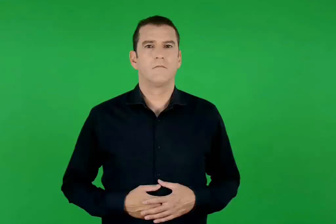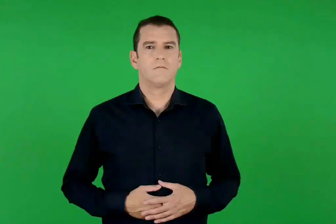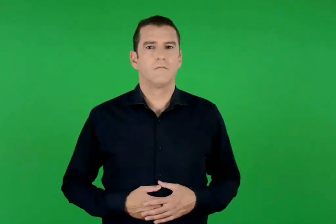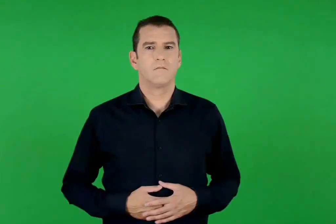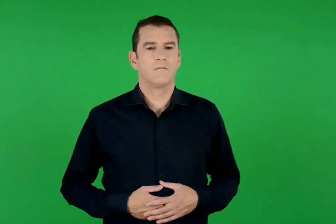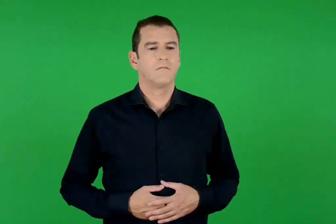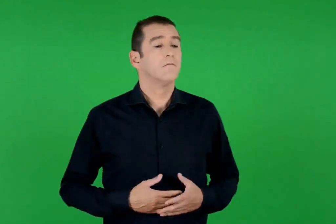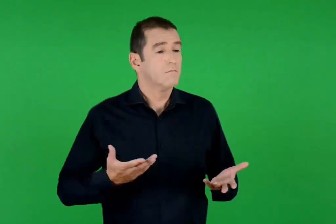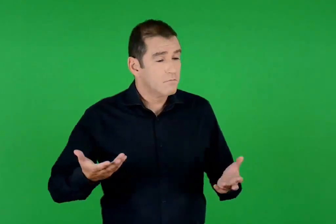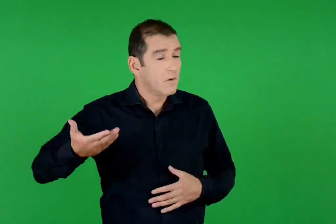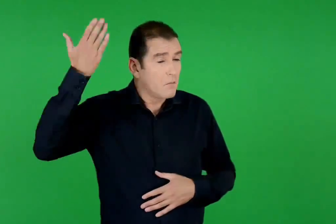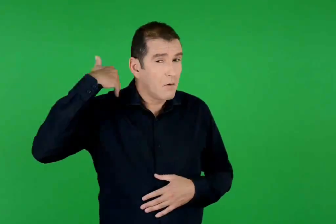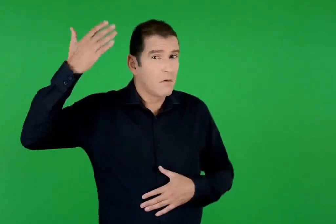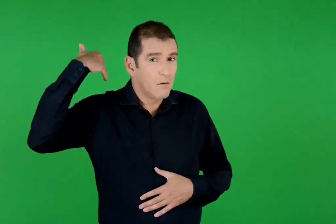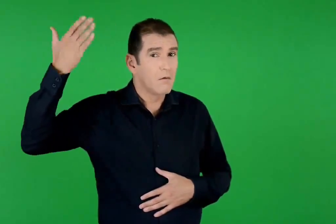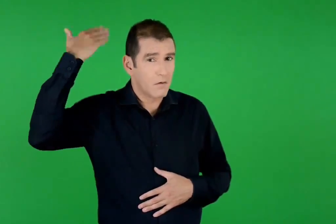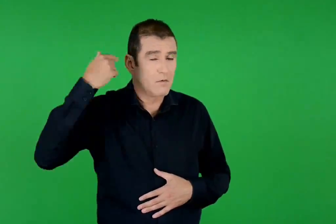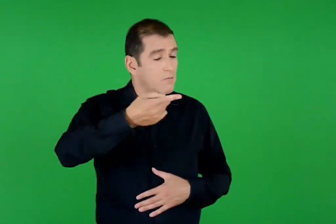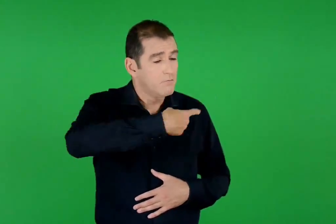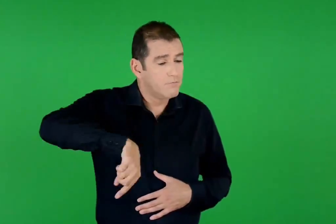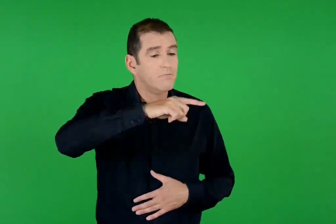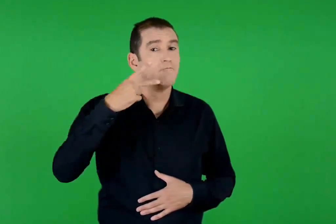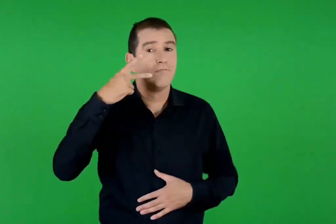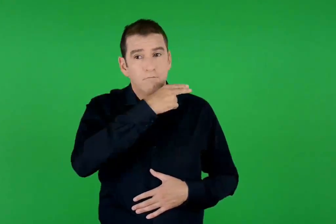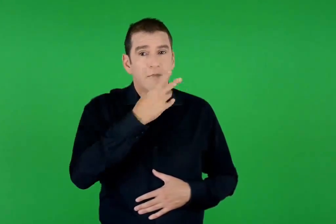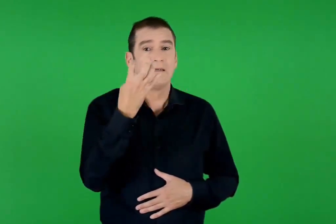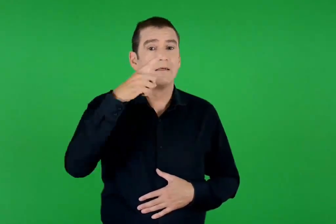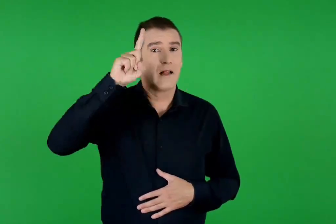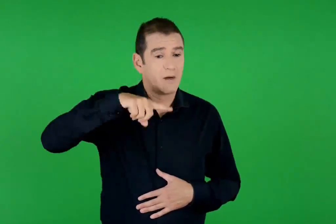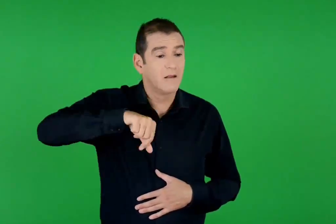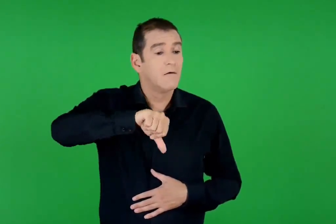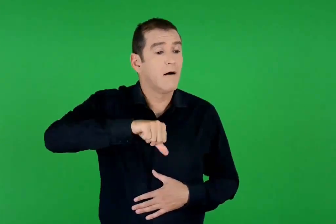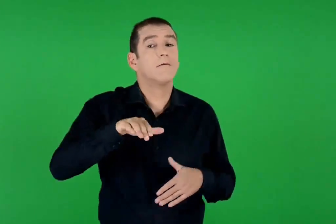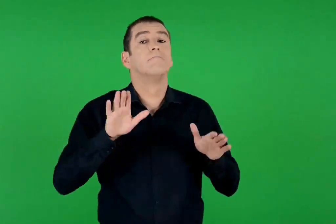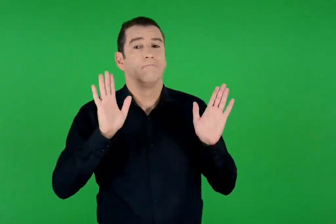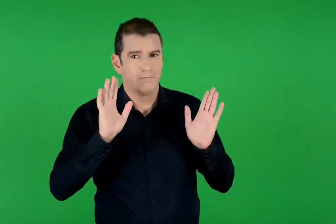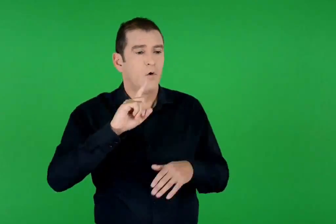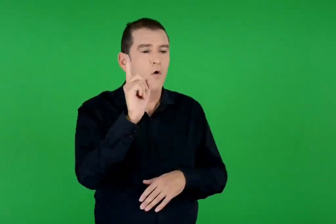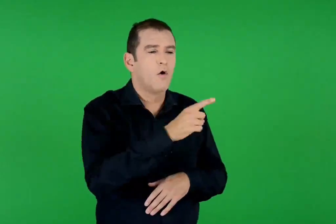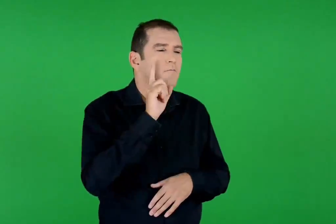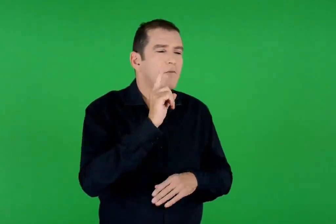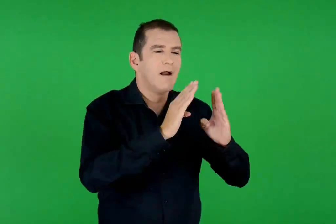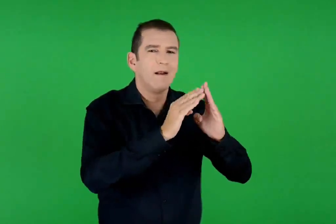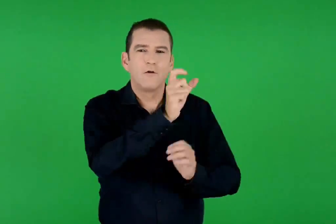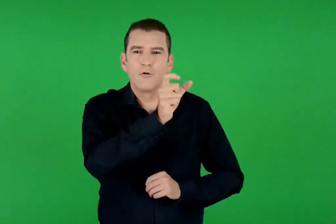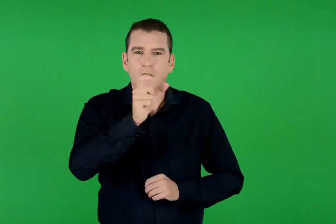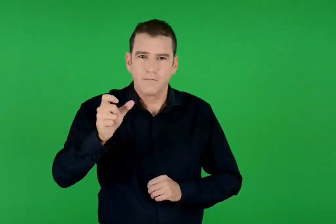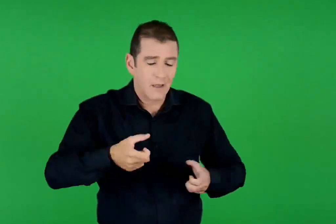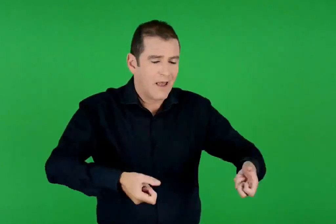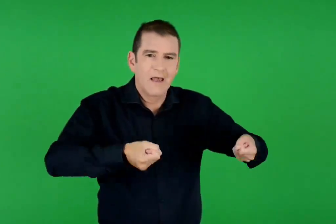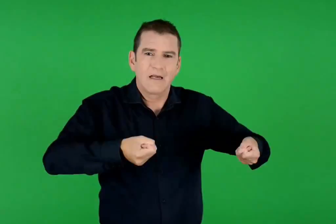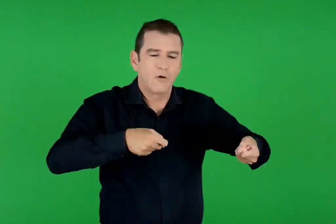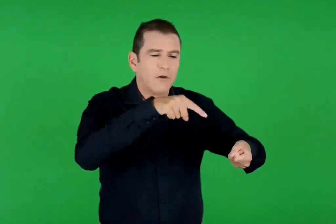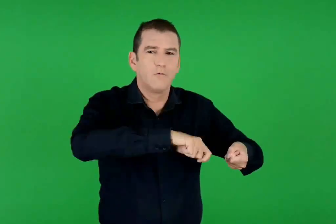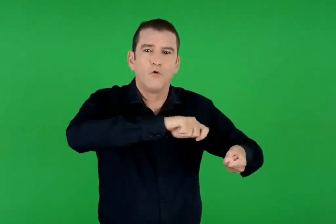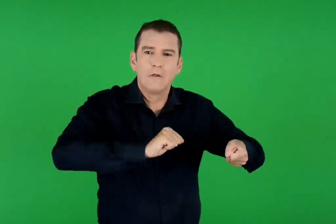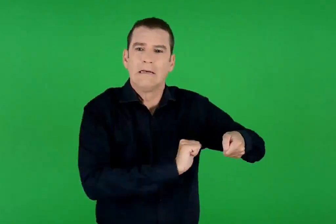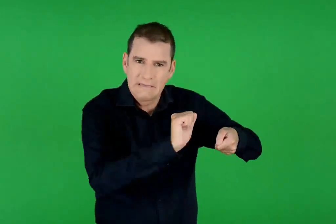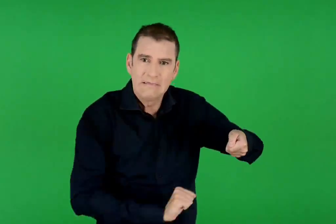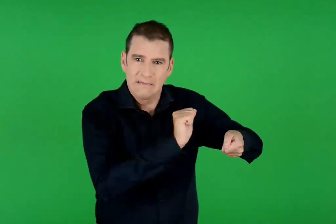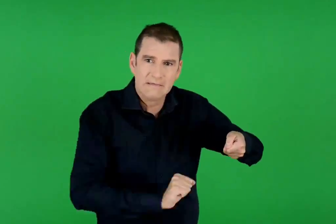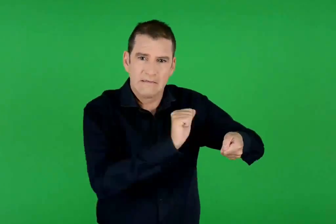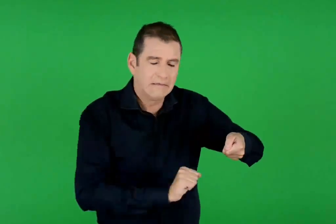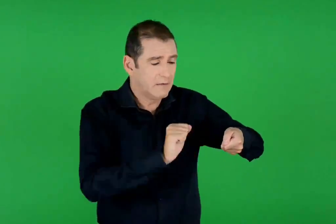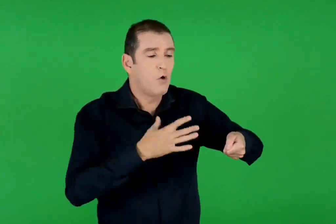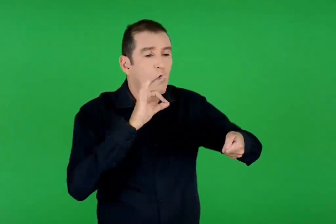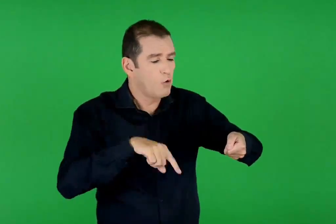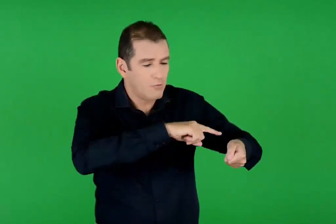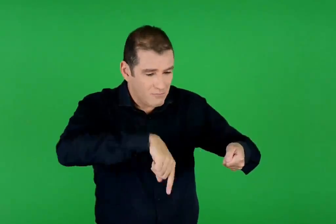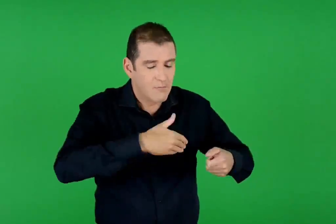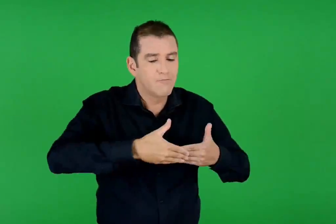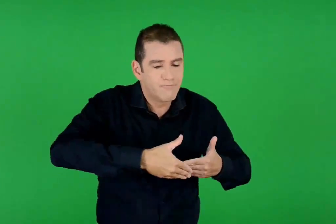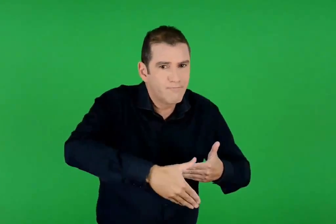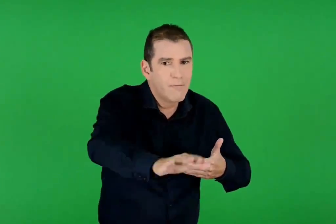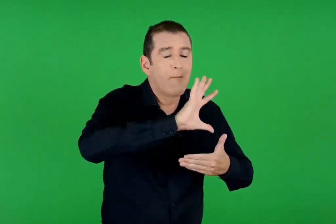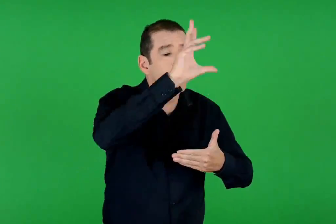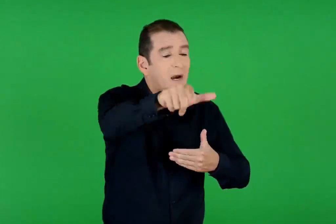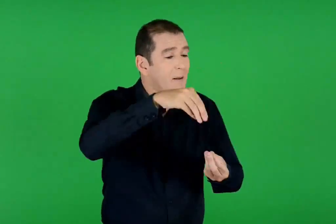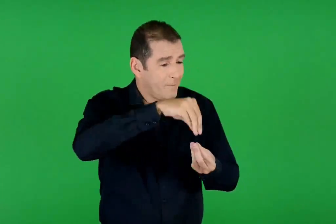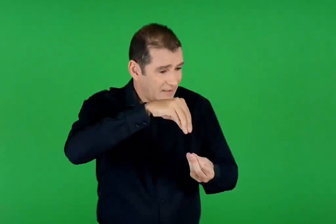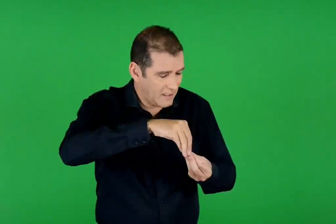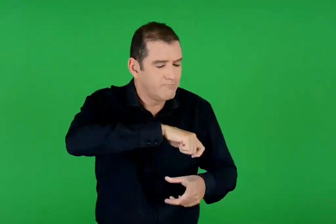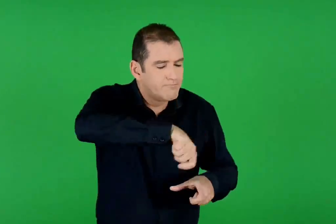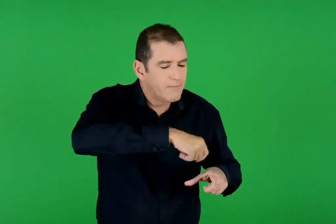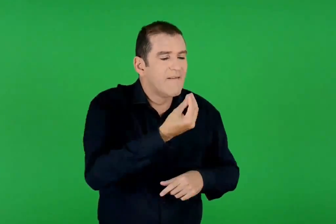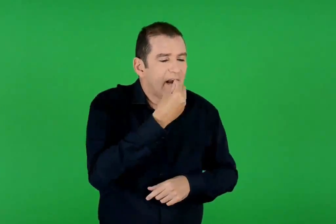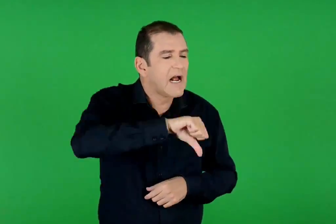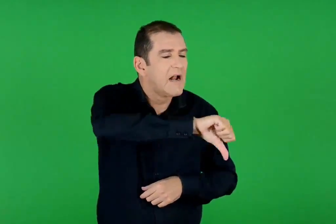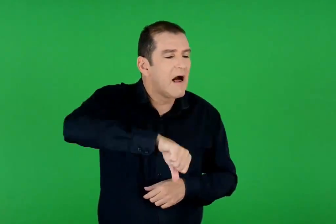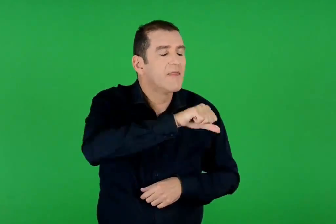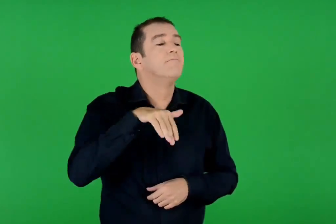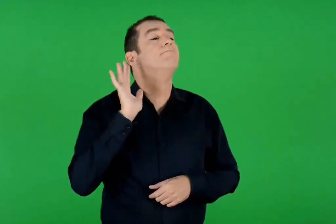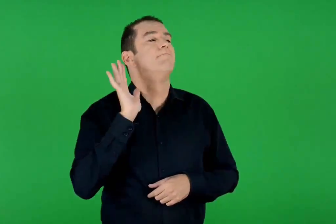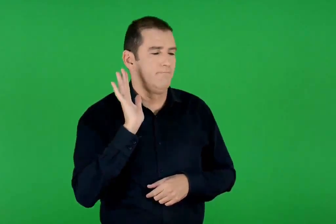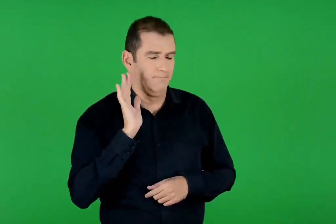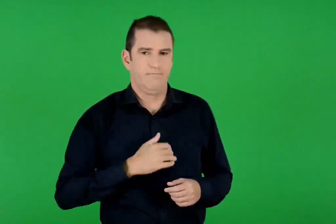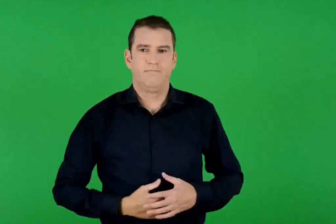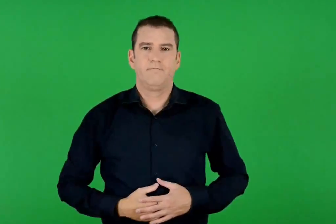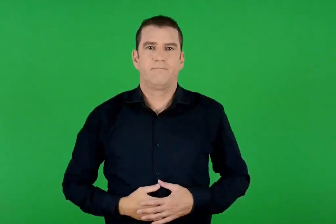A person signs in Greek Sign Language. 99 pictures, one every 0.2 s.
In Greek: τον παλιό λοιπόν καιρό , που νήστευαν και τις σαράντα μέρες από το λάδι , οι νοικοκυρές έπλεναν τις κατσαρόλες στην κουζίνα , διότι δεν θα μαγείρευαν πια λαδερό φαΐ έως το πάσχα
